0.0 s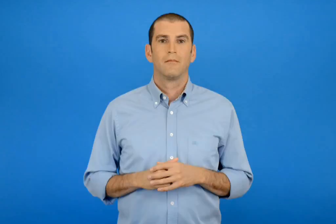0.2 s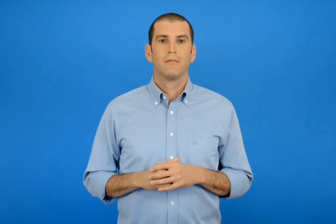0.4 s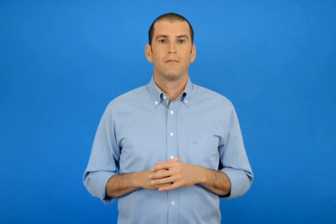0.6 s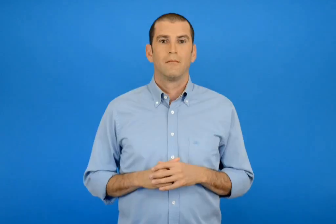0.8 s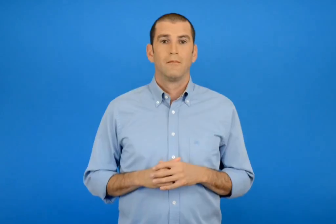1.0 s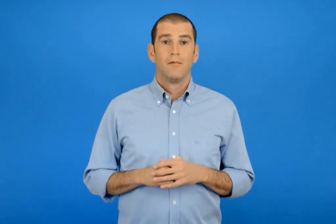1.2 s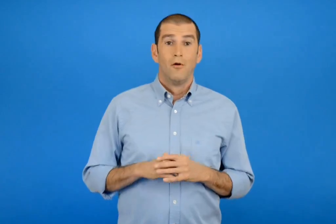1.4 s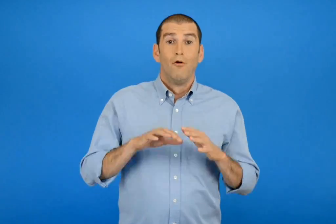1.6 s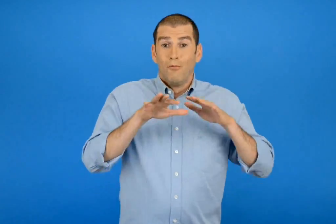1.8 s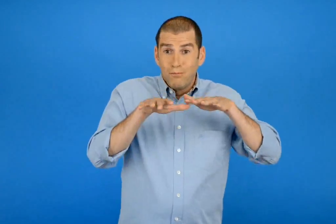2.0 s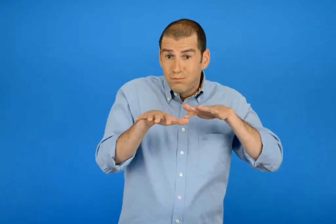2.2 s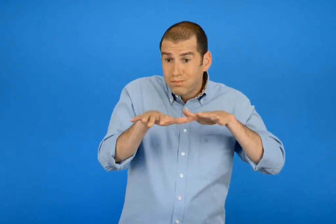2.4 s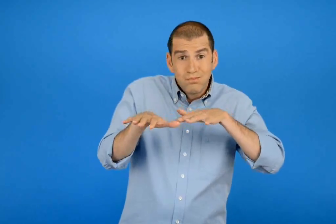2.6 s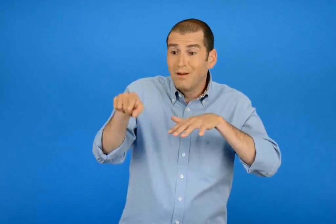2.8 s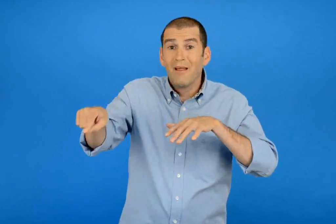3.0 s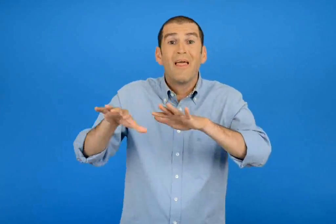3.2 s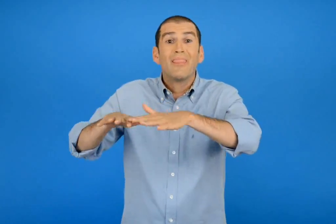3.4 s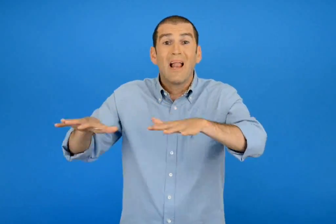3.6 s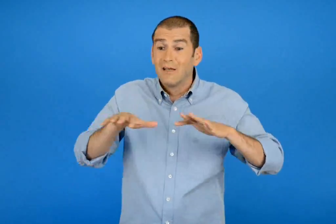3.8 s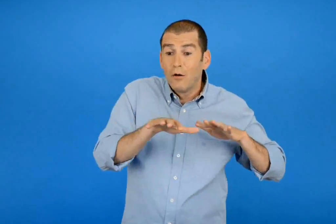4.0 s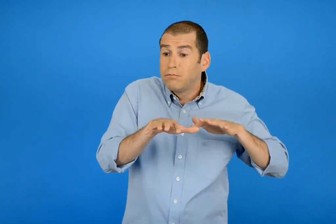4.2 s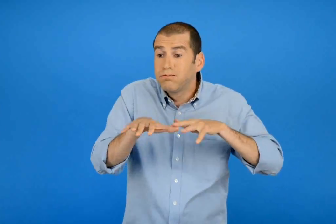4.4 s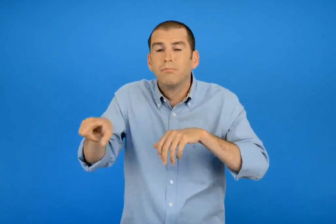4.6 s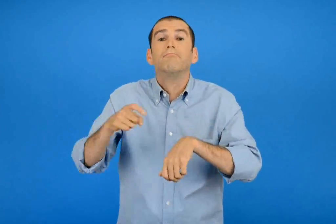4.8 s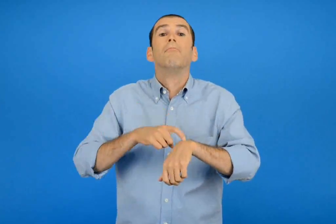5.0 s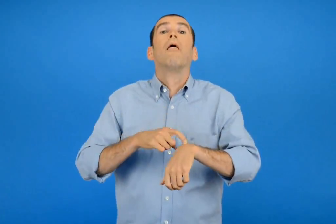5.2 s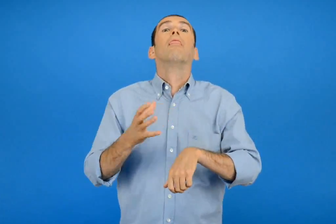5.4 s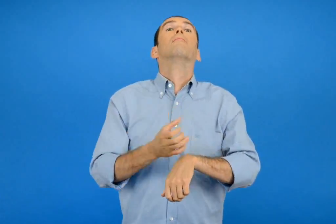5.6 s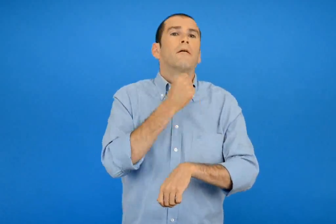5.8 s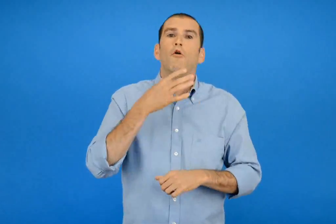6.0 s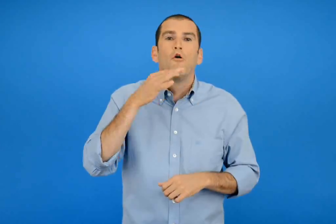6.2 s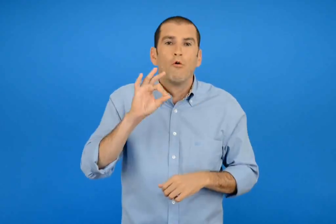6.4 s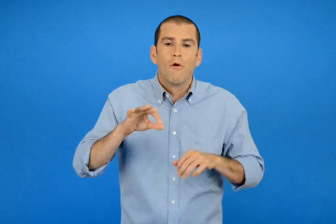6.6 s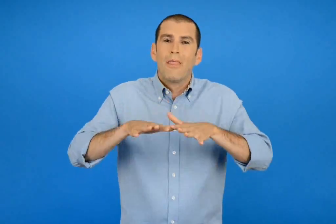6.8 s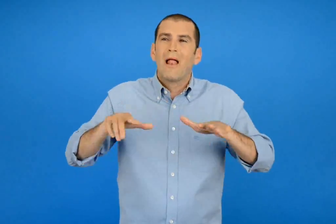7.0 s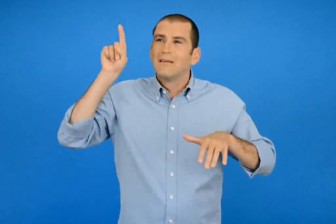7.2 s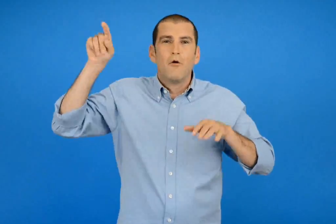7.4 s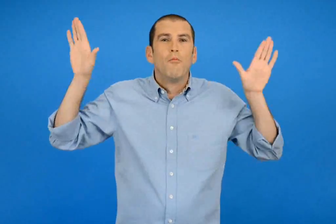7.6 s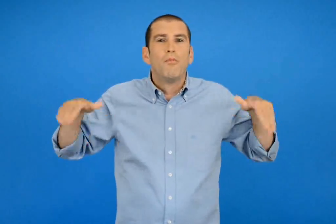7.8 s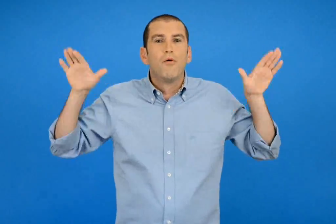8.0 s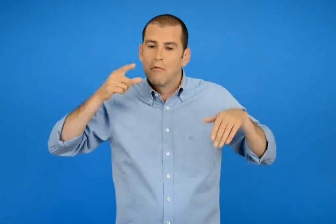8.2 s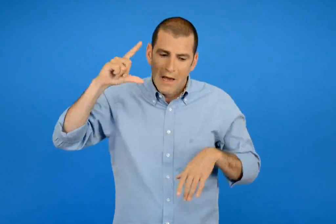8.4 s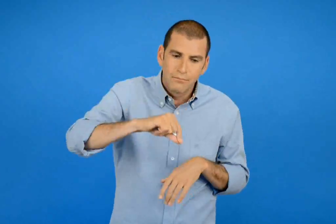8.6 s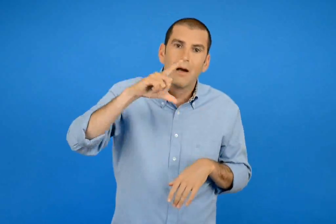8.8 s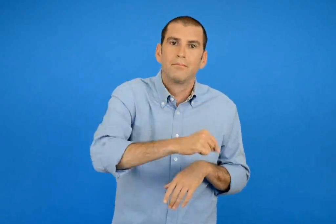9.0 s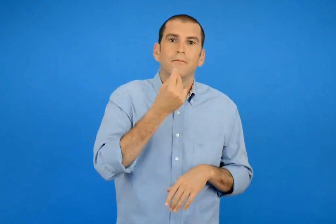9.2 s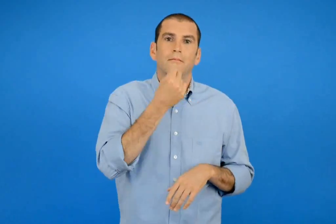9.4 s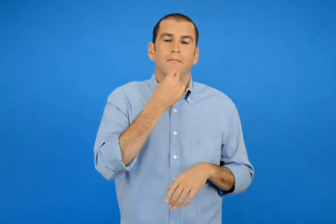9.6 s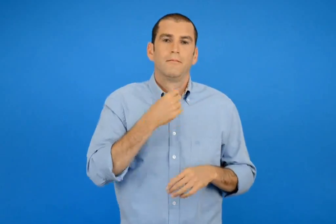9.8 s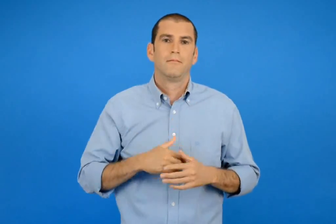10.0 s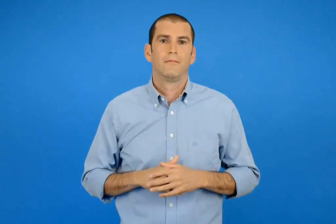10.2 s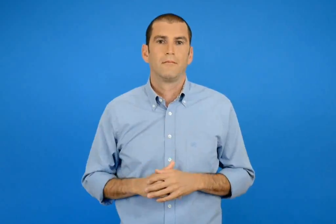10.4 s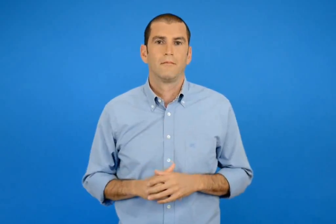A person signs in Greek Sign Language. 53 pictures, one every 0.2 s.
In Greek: πολλά δεν προλαβαίνουν να φτάσουν στο νερό γιατί τα τρώνε τα θαλασσοπούλια
